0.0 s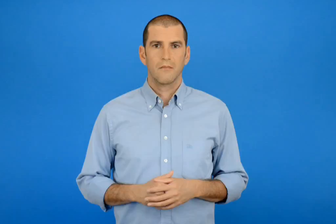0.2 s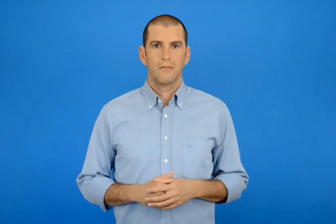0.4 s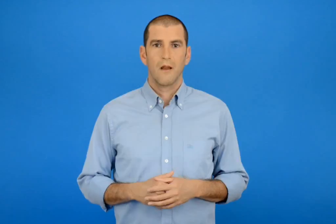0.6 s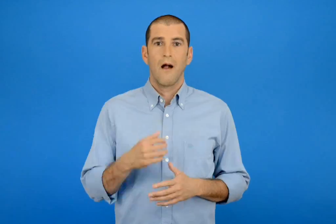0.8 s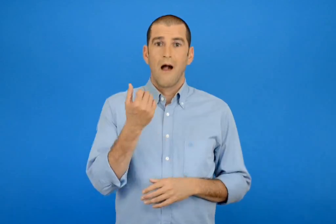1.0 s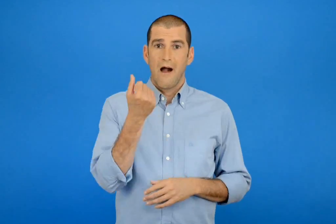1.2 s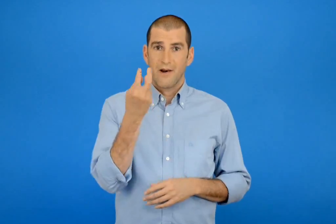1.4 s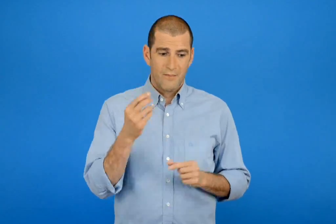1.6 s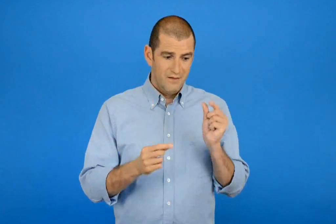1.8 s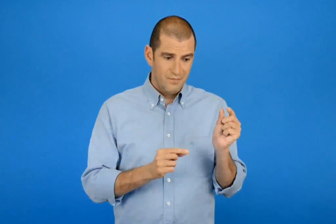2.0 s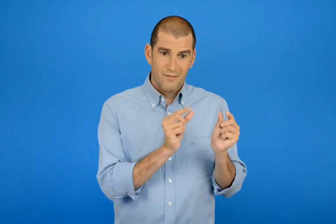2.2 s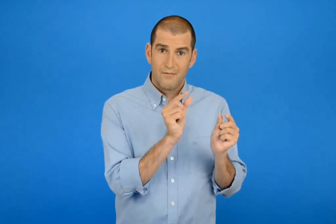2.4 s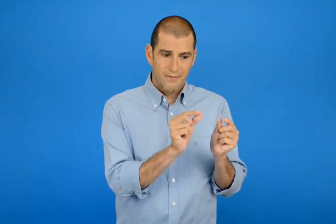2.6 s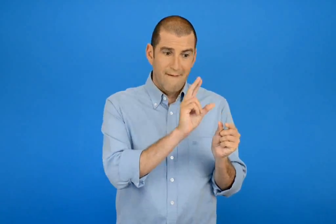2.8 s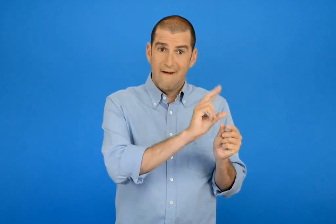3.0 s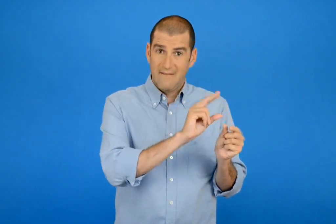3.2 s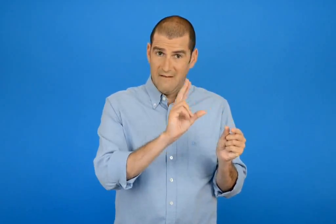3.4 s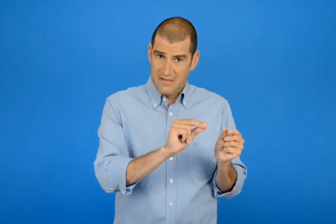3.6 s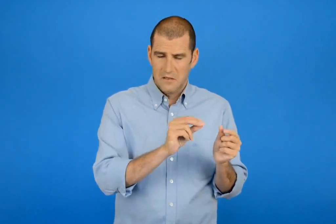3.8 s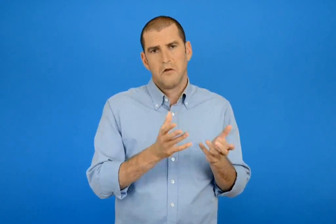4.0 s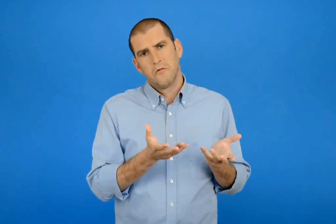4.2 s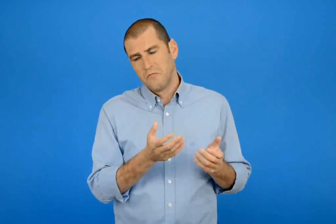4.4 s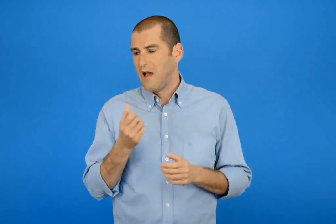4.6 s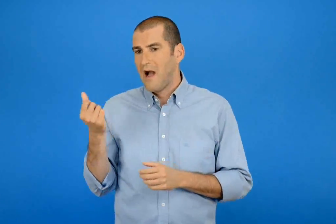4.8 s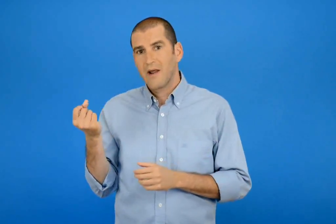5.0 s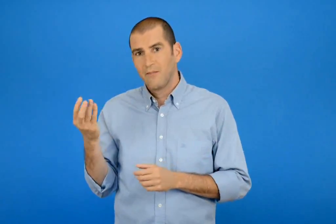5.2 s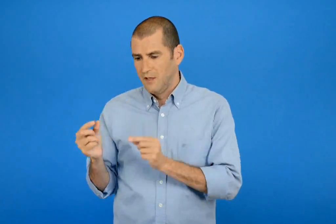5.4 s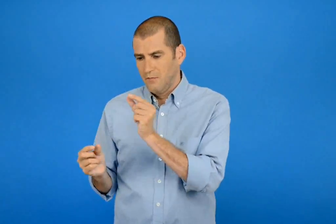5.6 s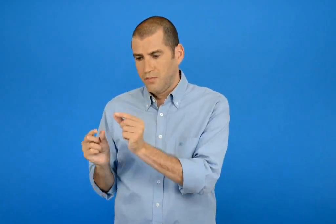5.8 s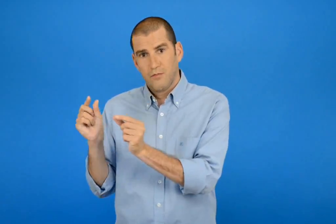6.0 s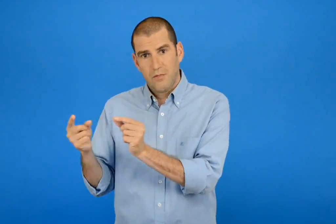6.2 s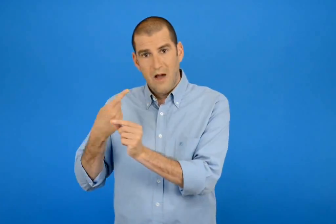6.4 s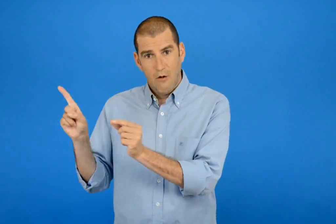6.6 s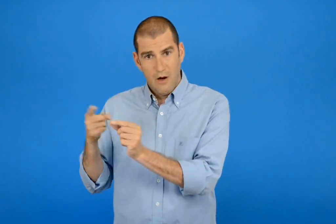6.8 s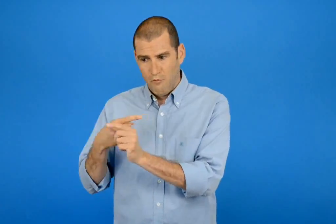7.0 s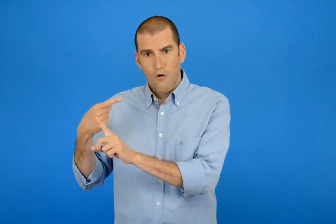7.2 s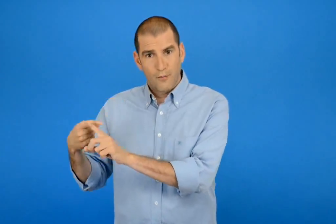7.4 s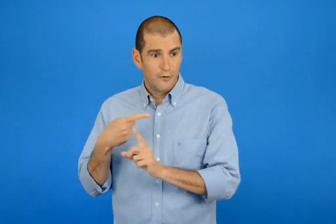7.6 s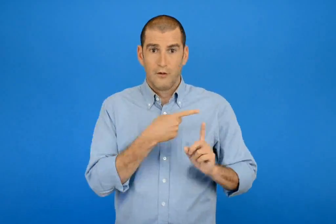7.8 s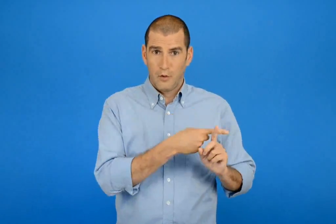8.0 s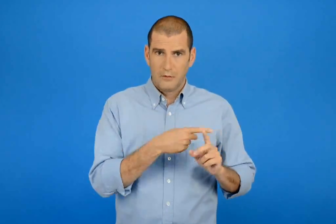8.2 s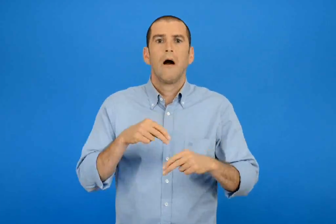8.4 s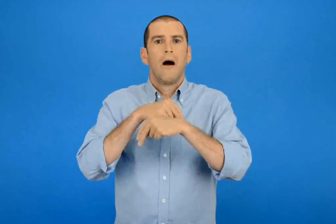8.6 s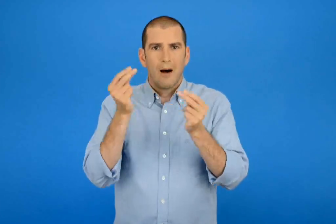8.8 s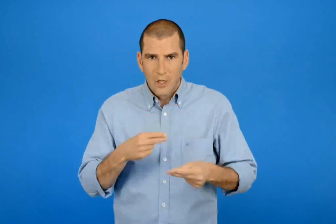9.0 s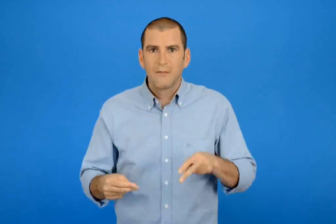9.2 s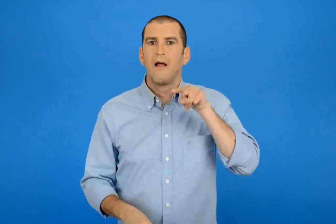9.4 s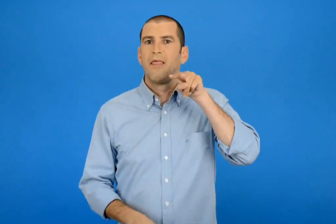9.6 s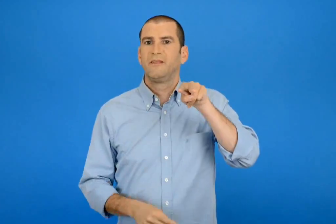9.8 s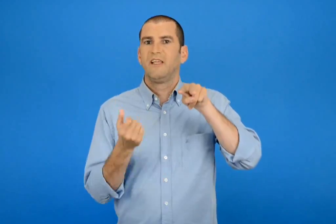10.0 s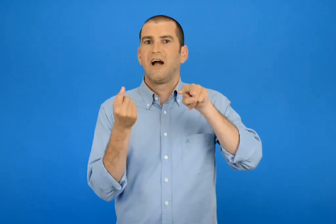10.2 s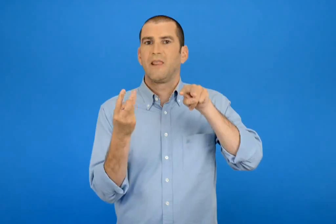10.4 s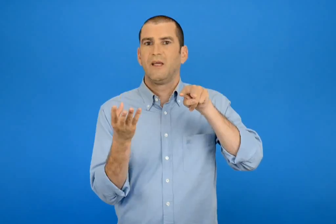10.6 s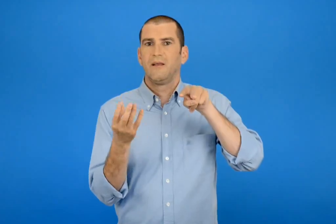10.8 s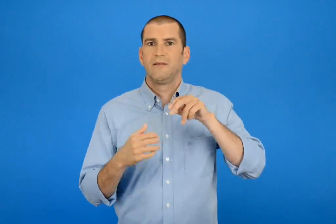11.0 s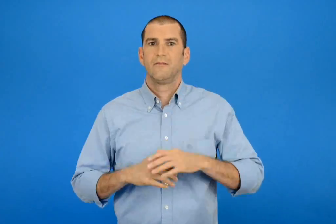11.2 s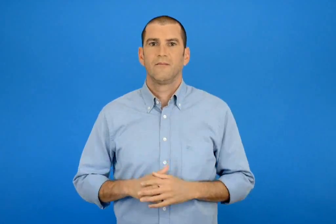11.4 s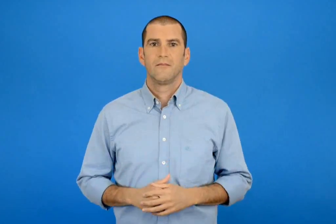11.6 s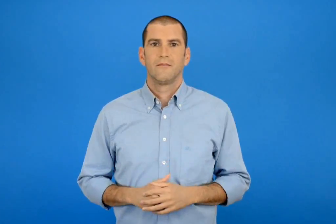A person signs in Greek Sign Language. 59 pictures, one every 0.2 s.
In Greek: φτιάχνω διψήφιους αριθμούς με πρόσθεση ιδίων η διαφορετικών αριθμών
